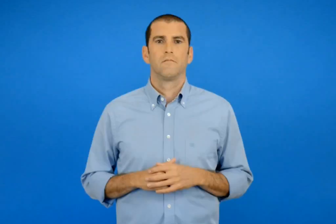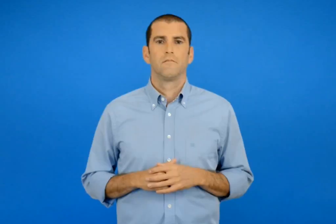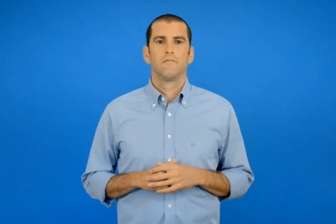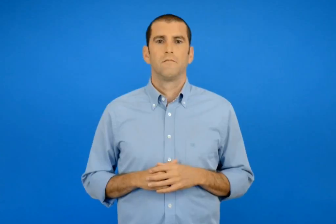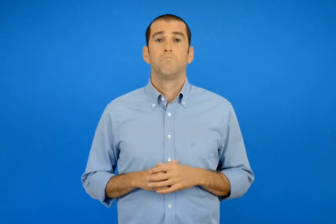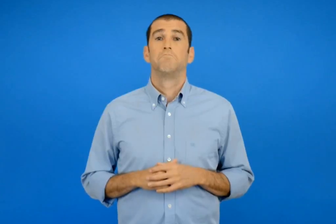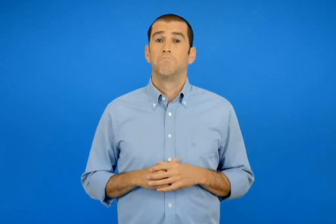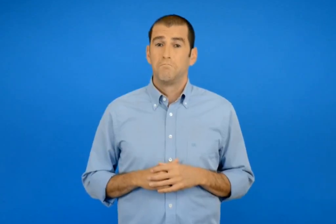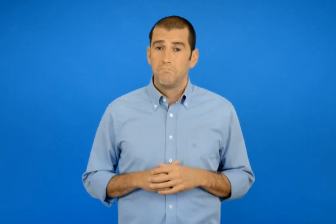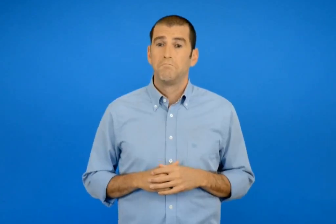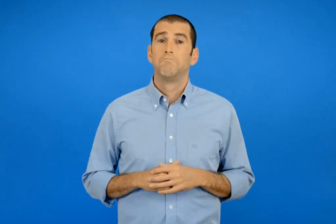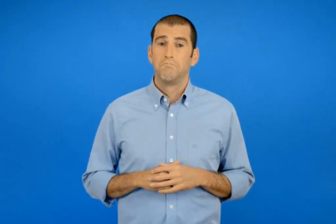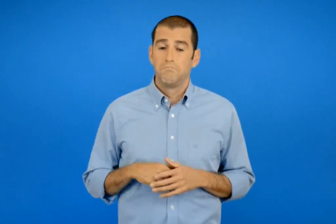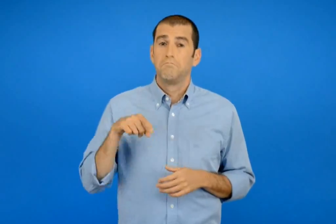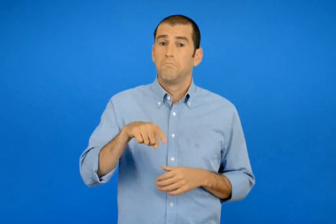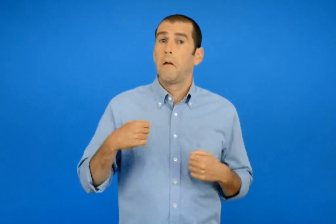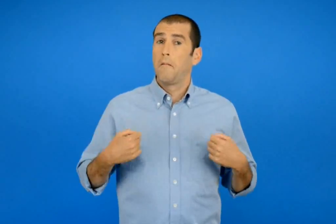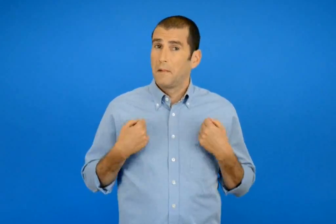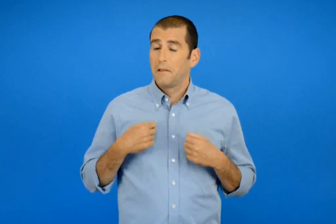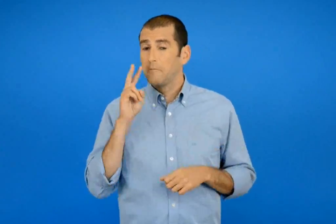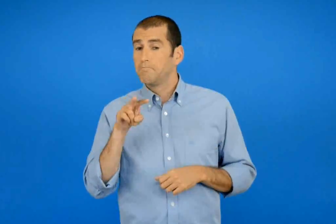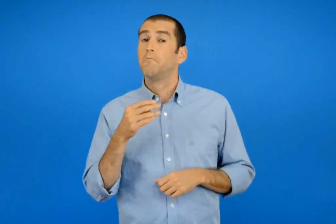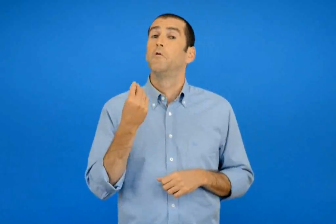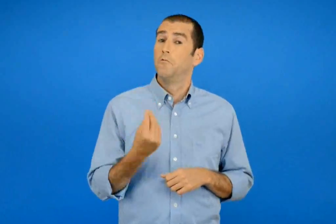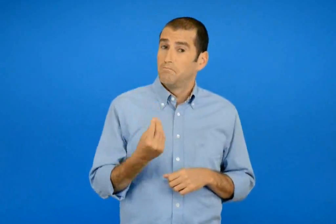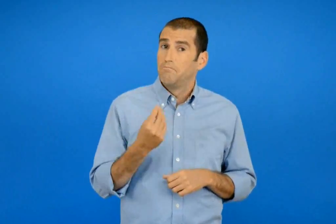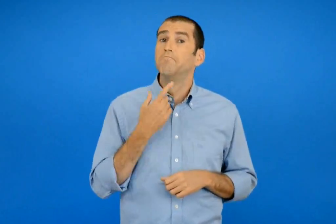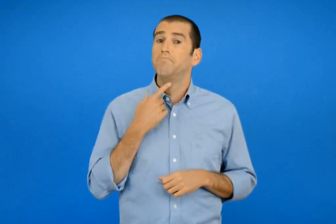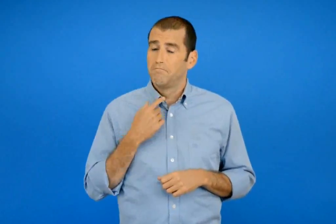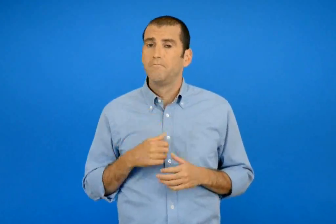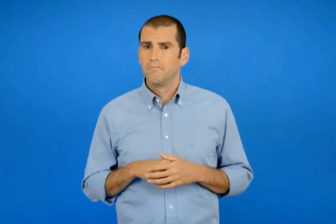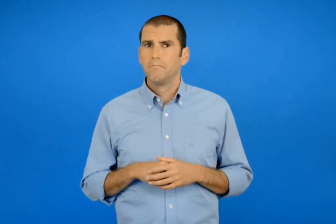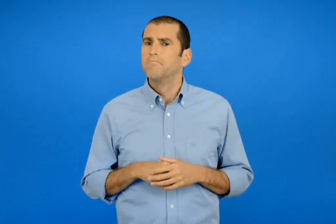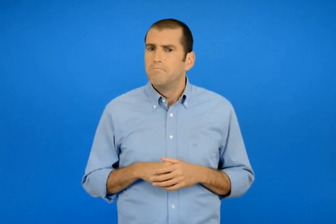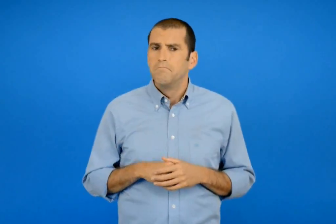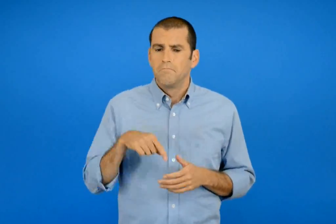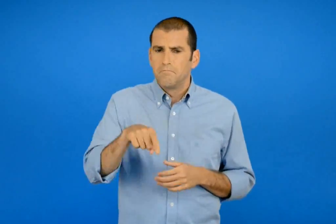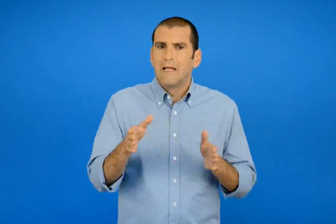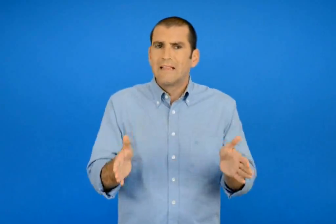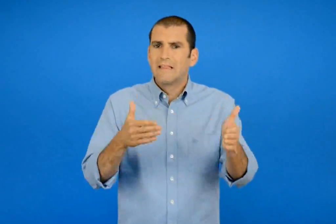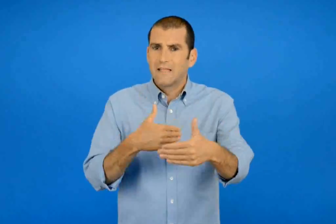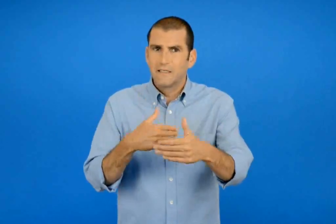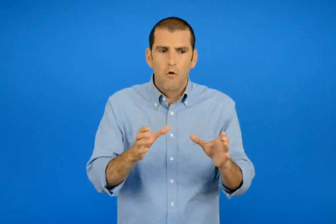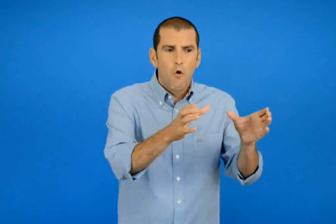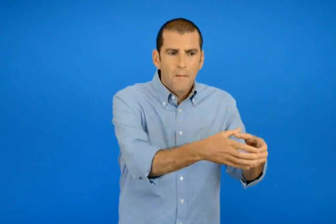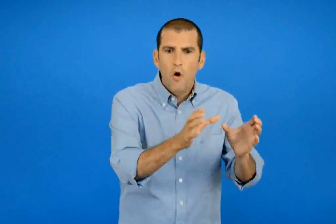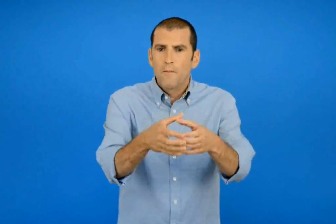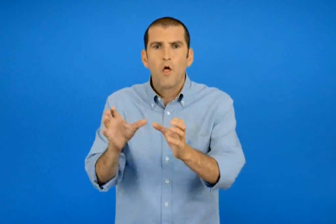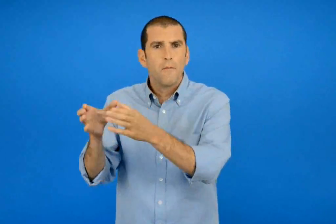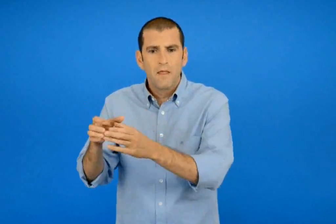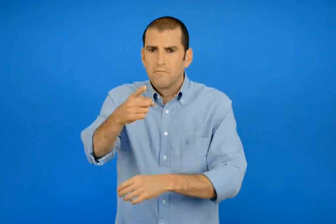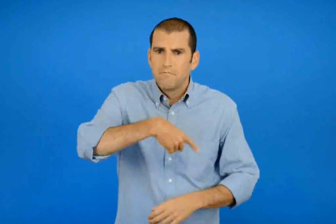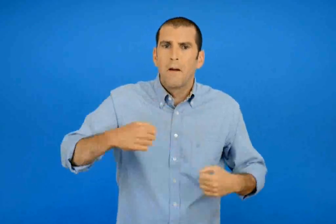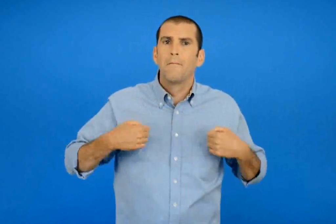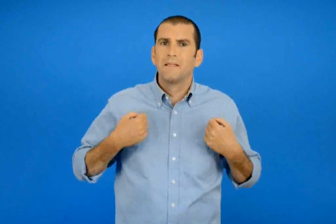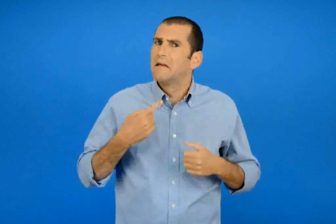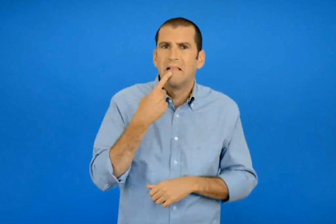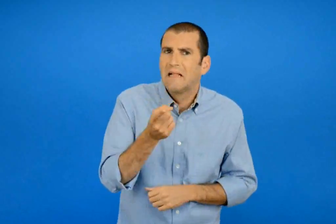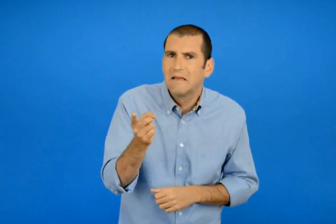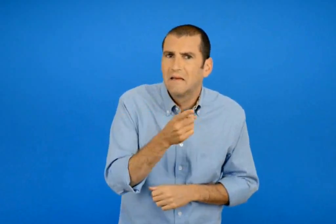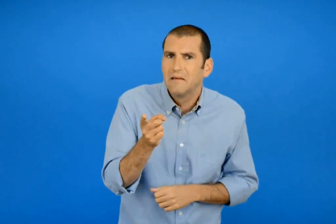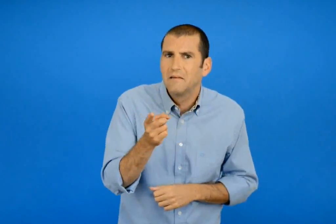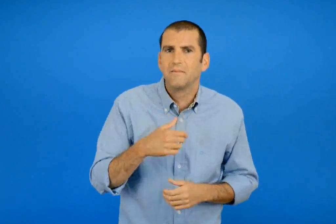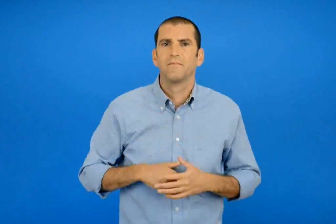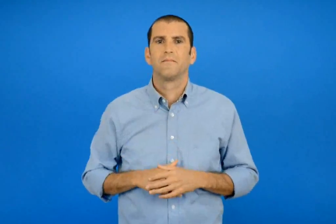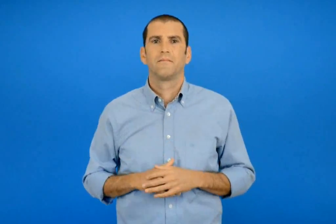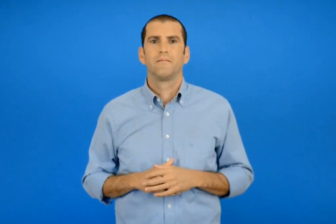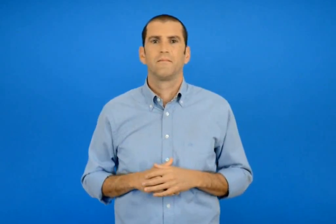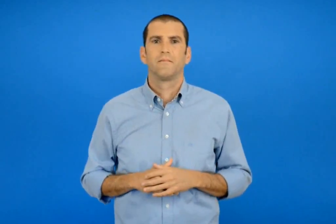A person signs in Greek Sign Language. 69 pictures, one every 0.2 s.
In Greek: χμ ωραίο μου φαίνεται αυτό το παιχνίδι τι θα λέγατε να χωριστείτε σε ομάδες και να το παίξετε στην τάξη ;
